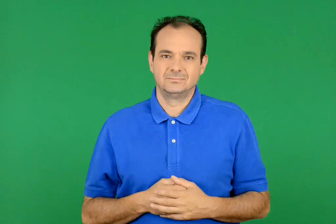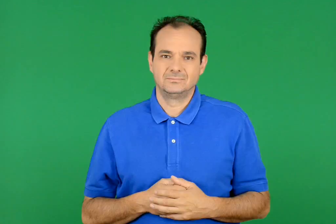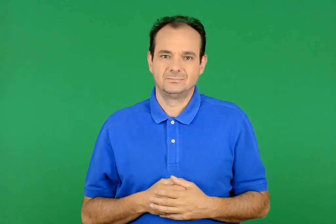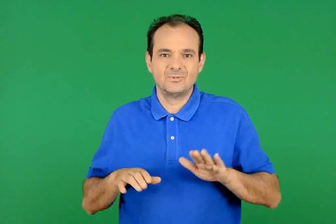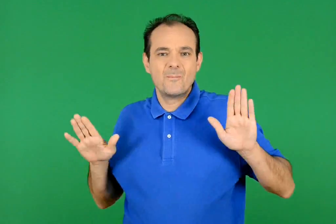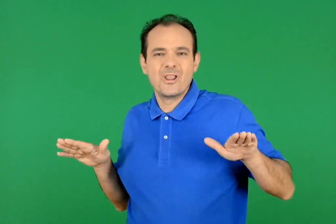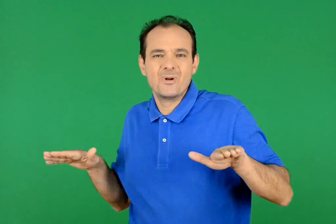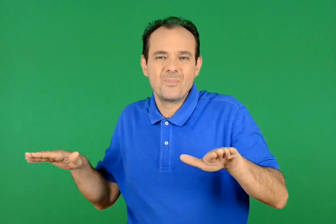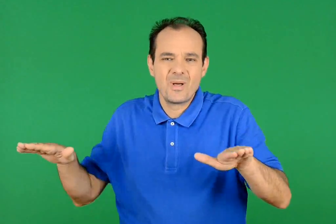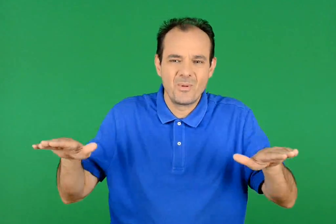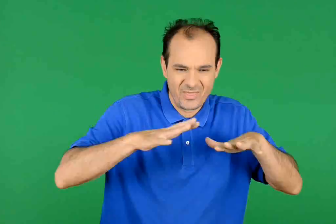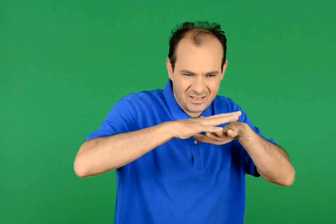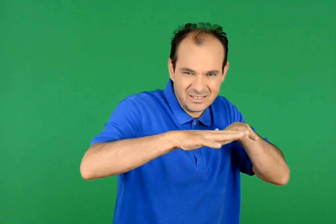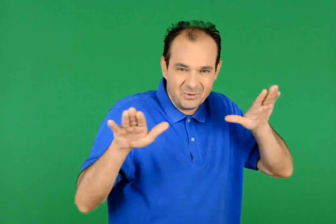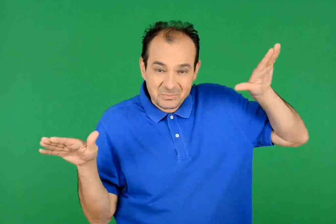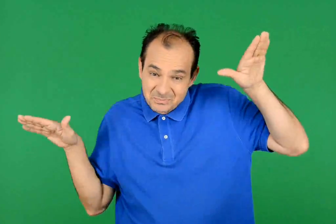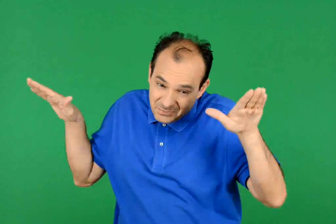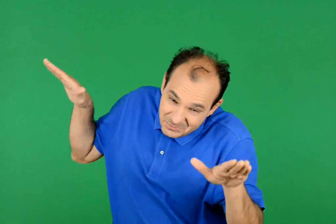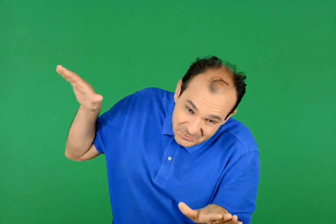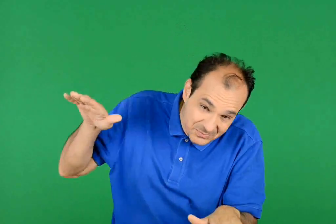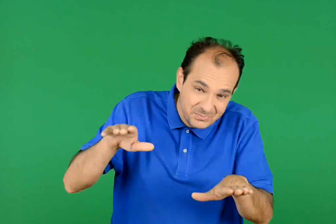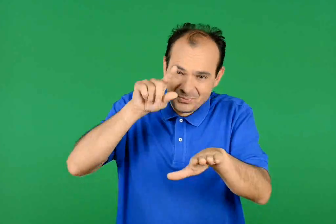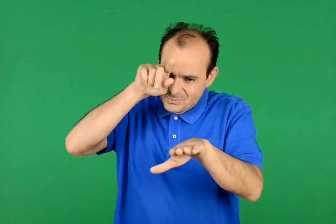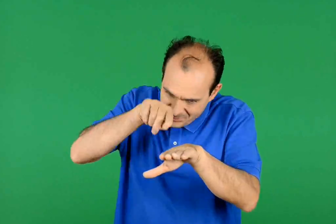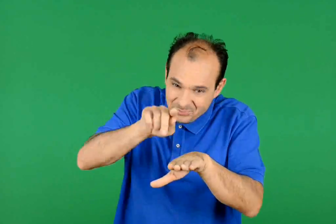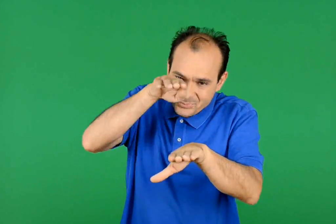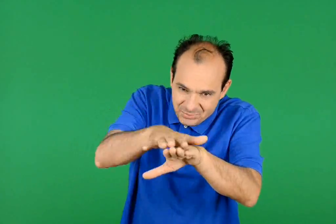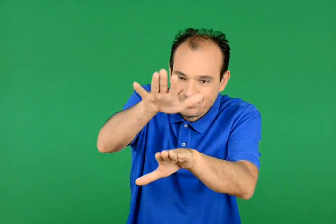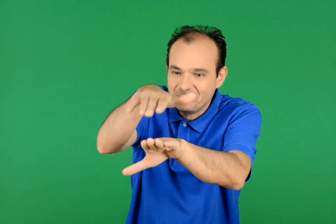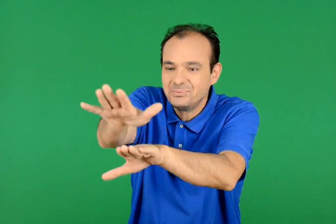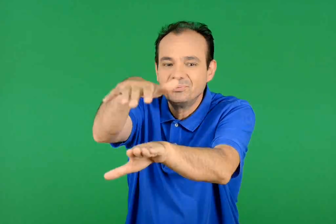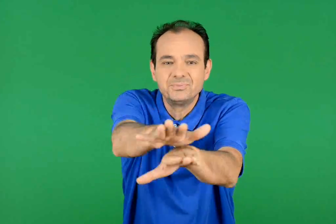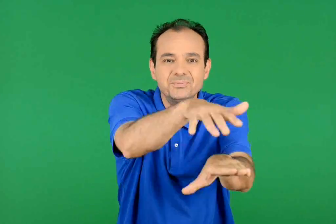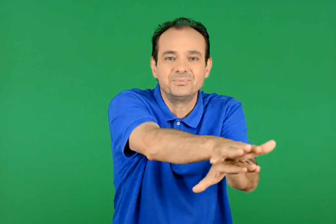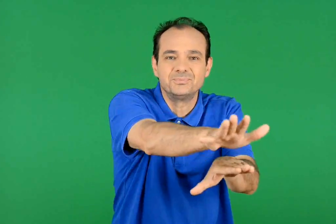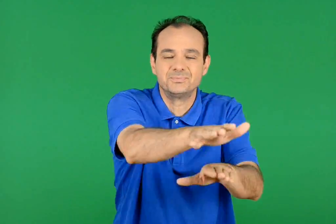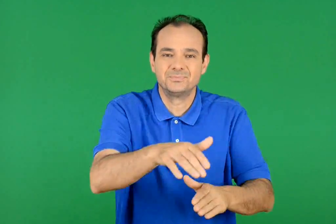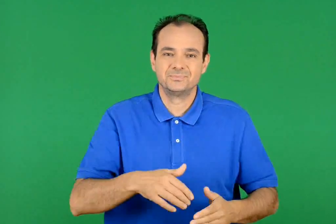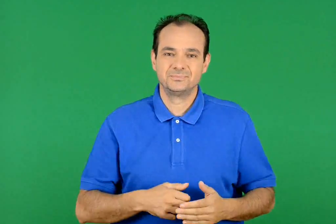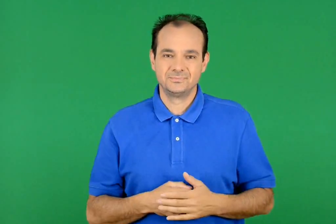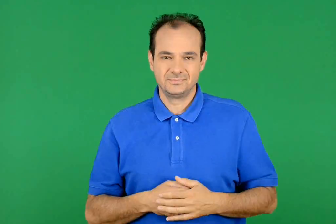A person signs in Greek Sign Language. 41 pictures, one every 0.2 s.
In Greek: τα πουλιά που χτενίζουν τα άγρια μαλλιά της
